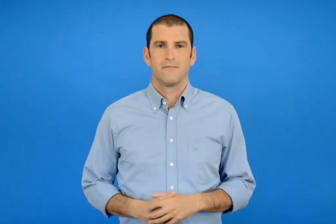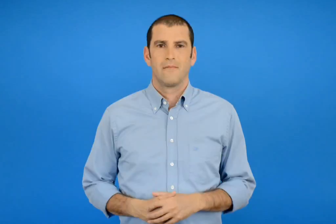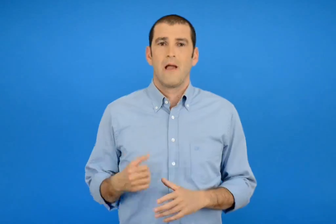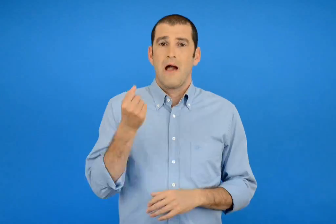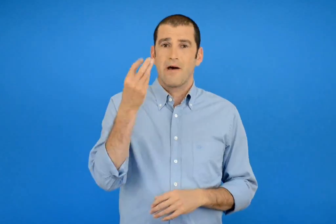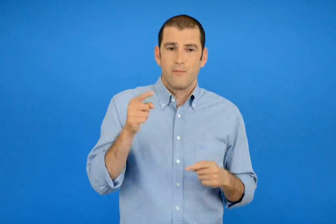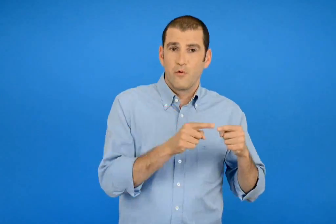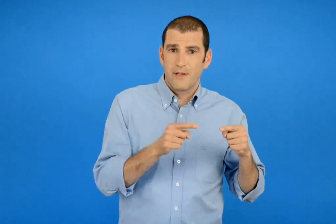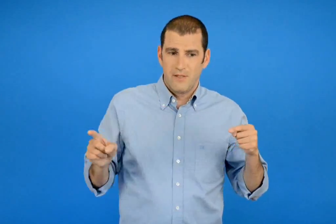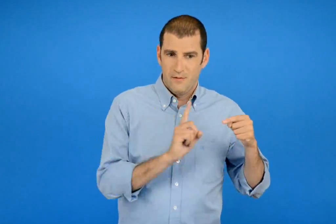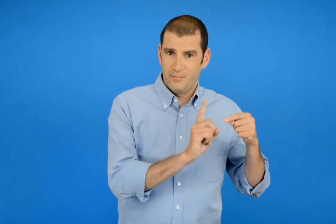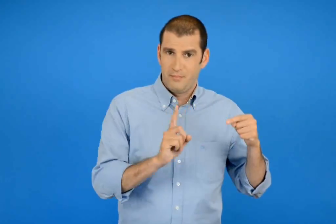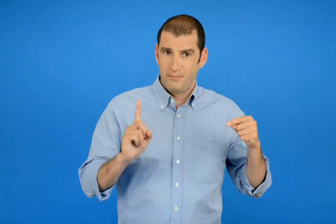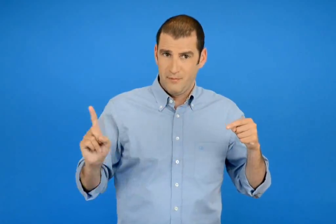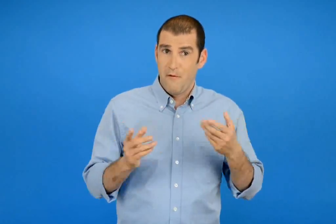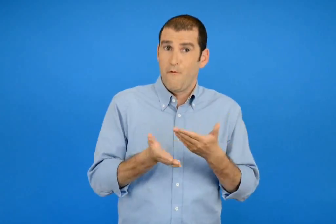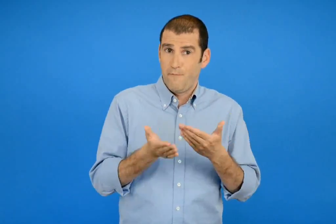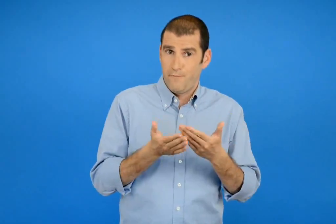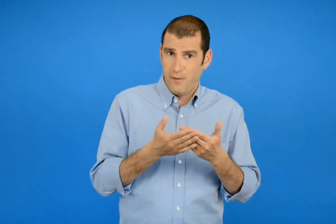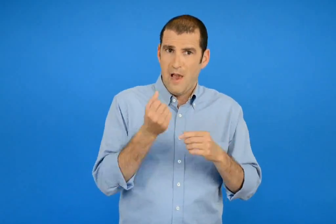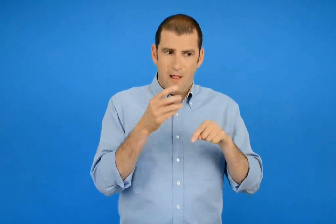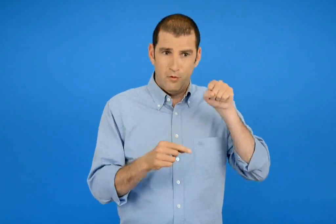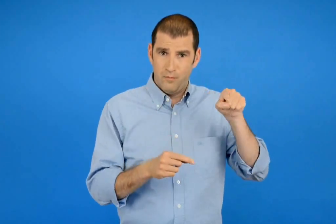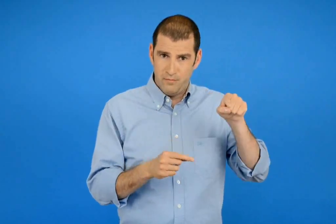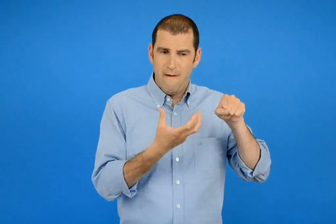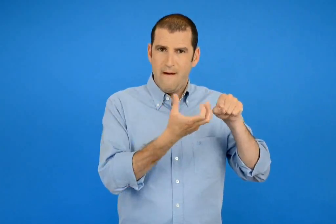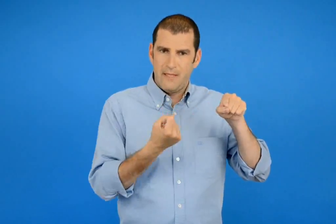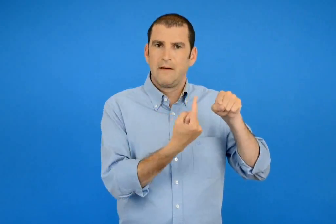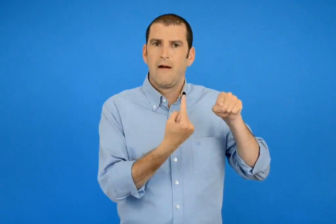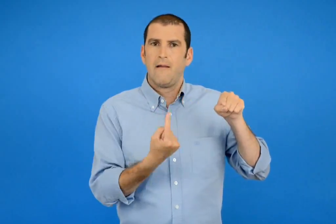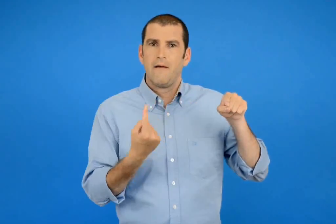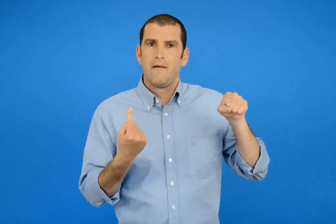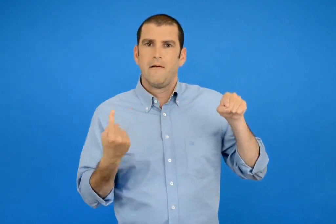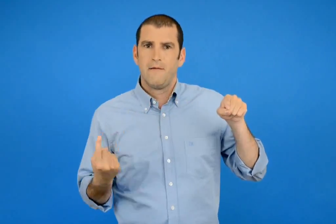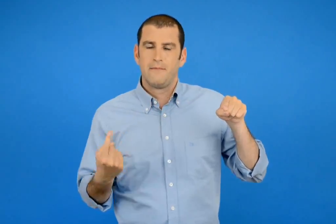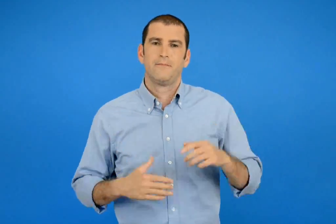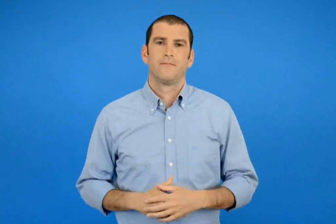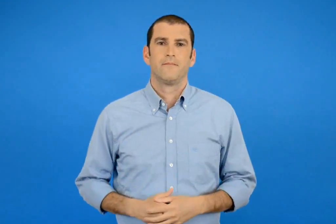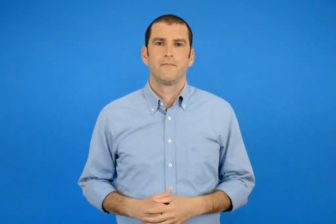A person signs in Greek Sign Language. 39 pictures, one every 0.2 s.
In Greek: κατεβαίνω ανα 1 με τη βοήθεια της αριθμογραμμής
